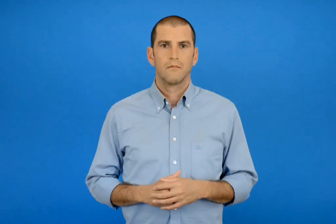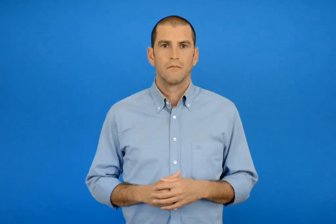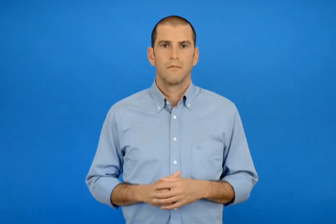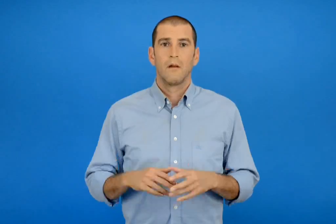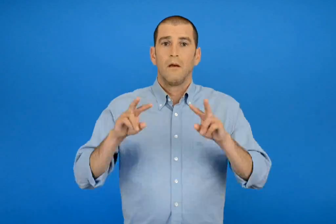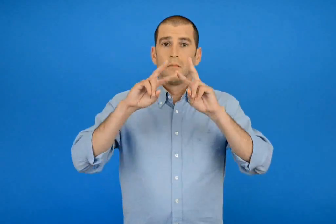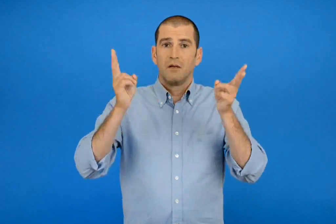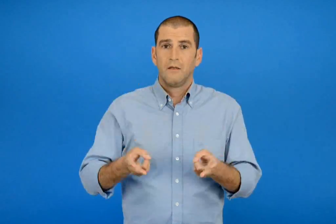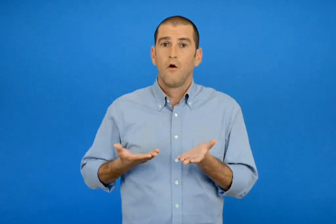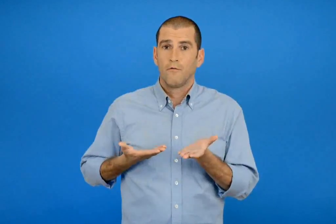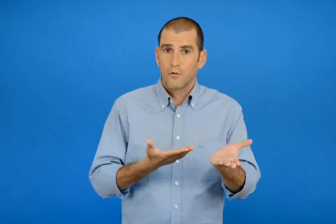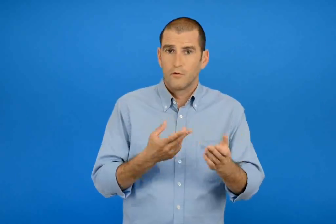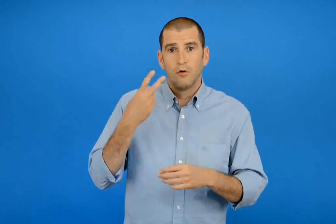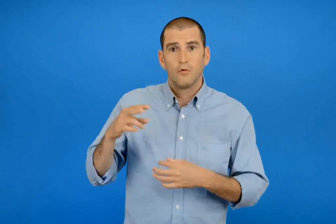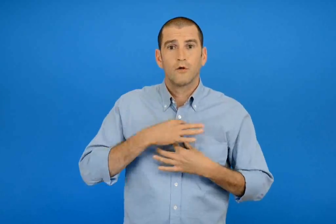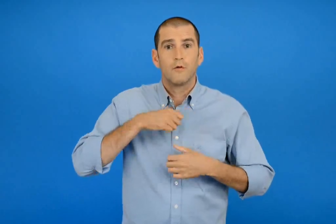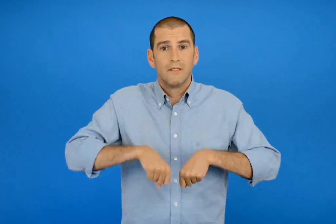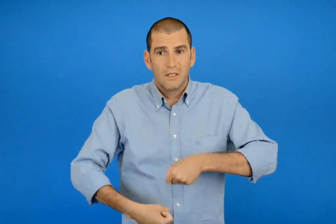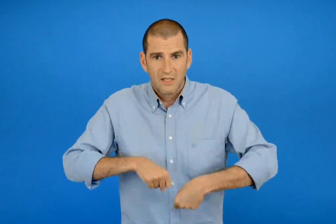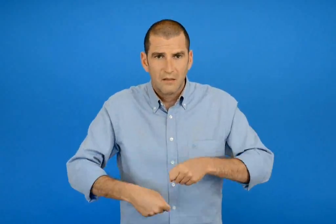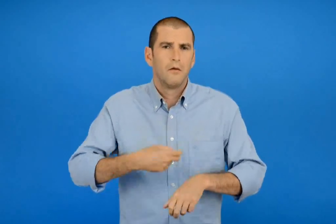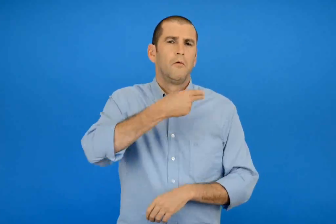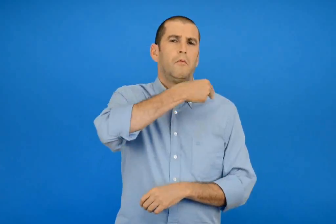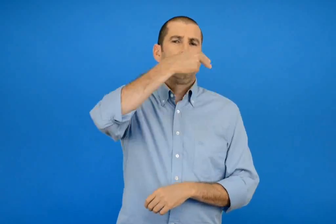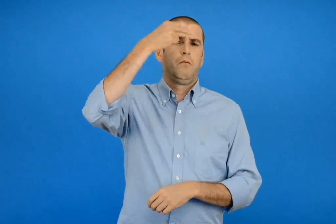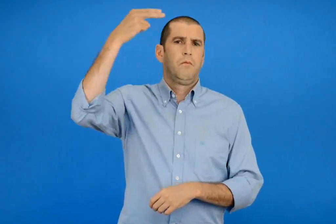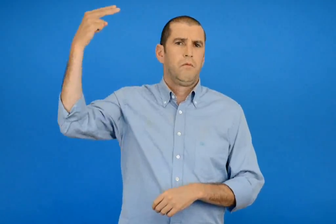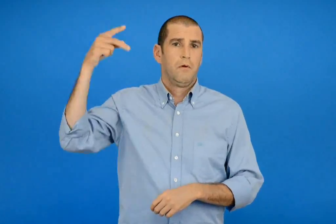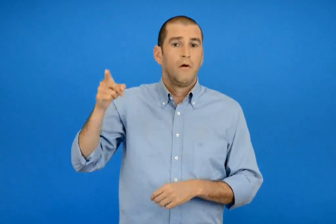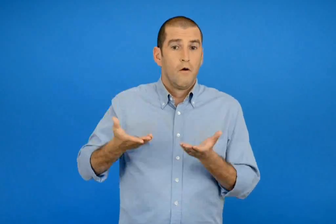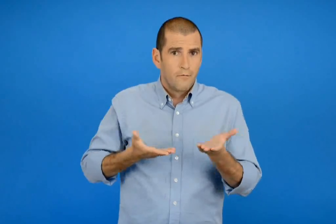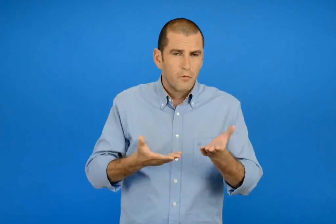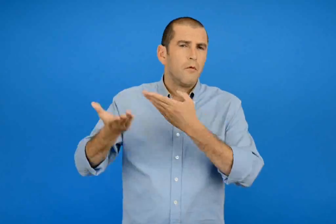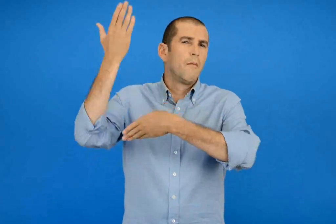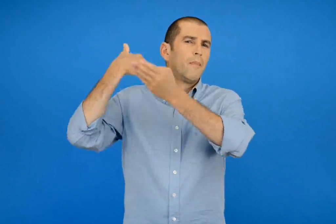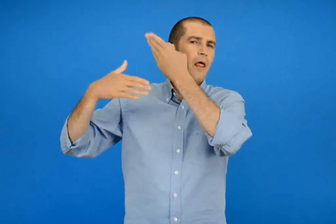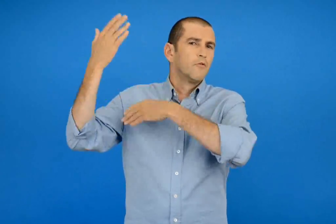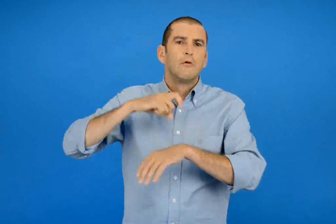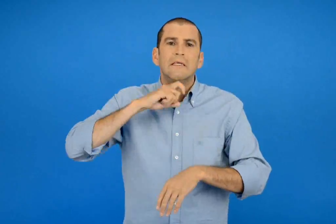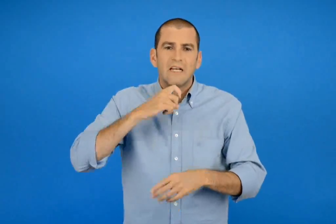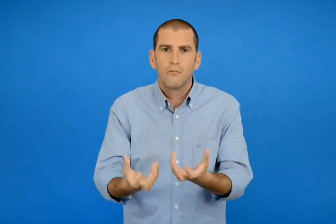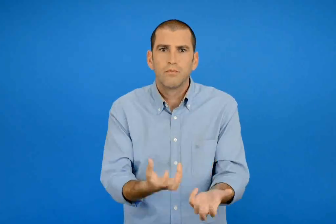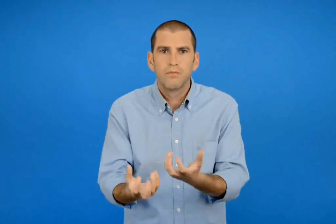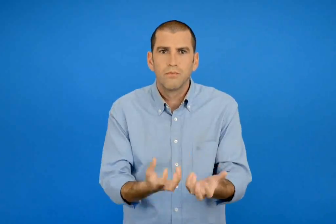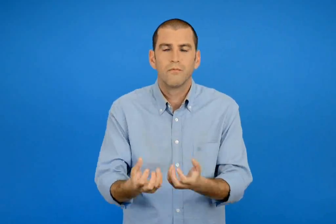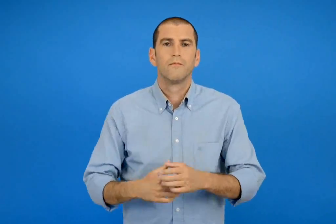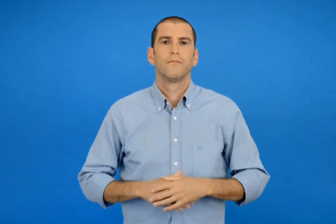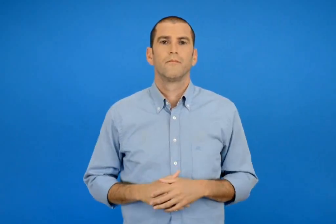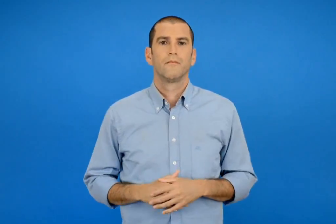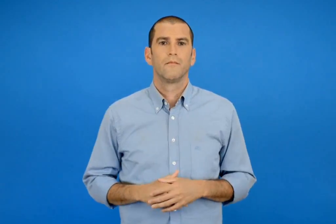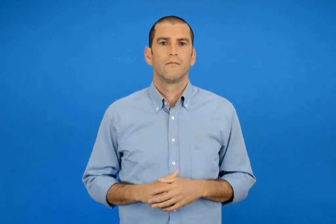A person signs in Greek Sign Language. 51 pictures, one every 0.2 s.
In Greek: ο φούρνος του κυρ σταμάτη είναι διάσημος είναι παραδοσιακός φούρνος με ξυλά
